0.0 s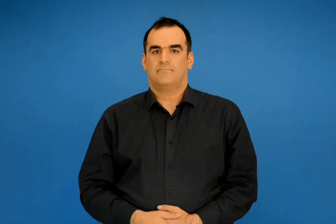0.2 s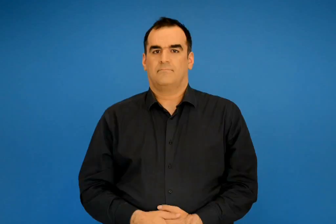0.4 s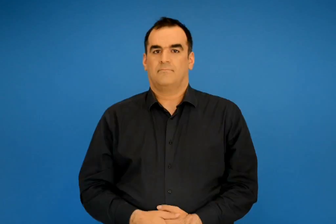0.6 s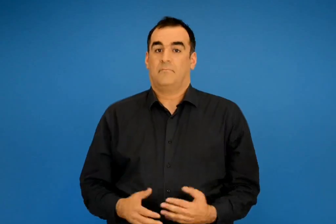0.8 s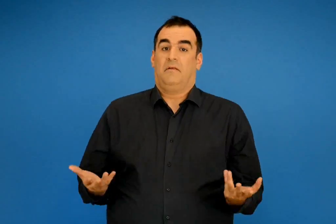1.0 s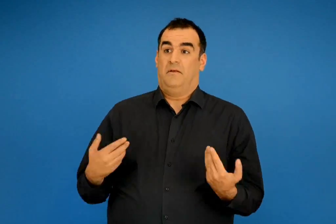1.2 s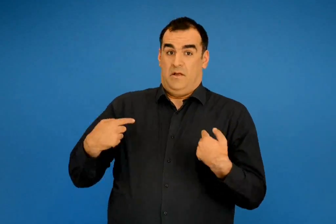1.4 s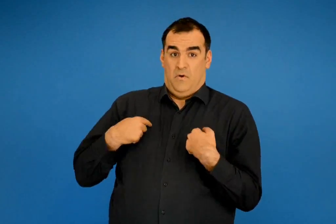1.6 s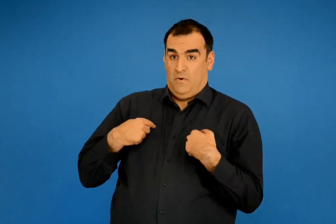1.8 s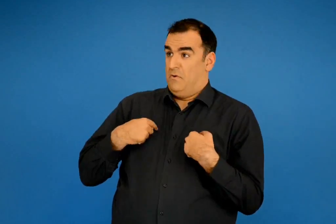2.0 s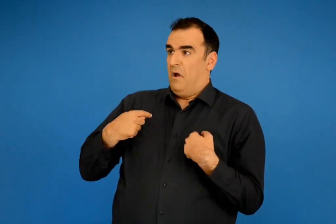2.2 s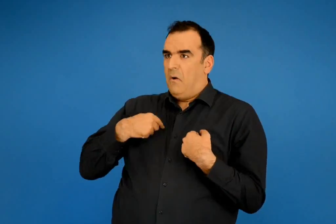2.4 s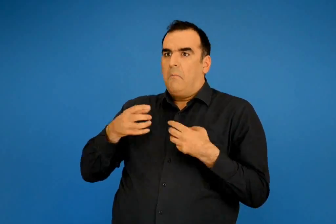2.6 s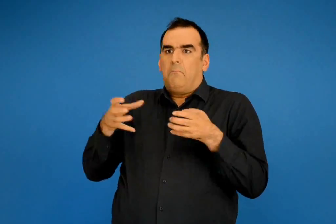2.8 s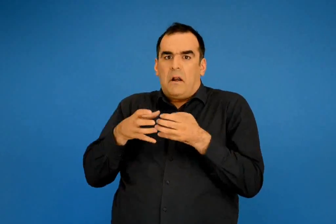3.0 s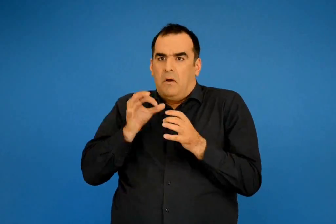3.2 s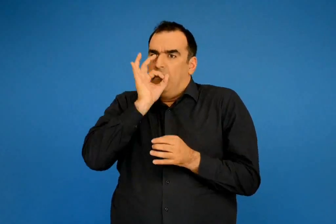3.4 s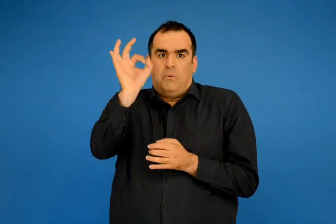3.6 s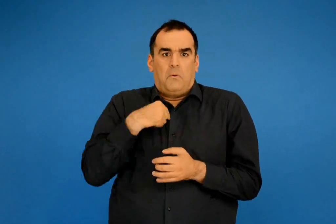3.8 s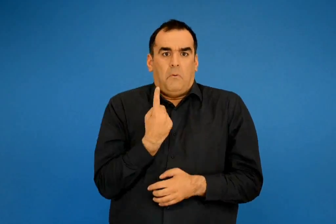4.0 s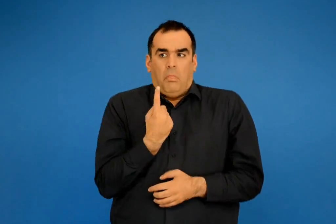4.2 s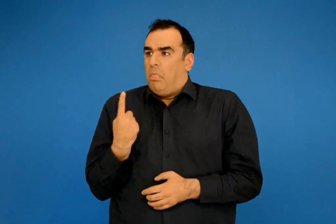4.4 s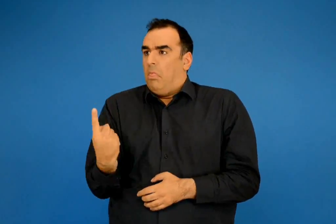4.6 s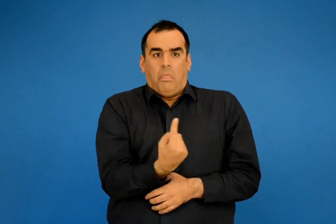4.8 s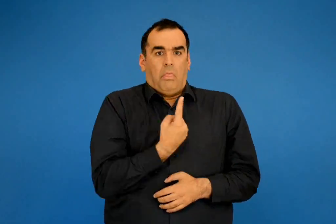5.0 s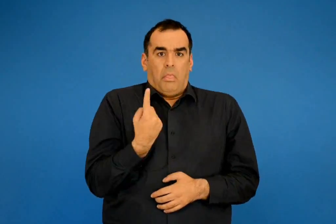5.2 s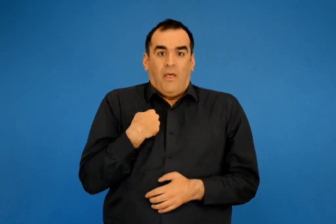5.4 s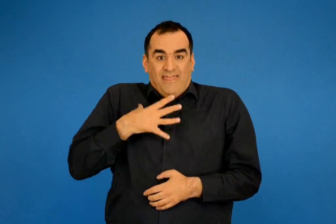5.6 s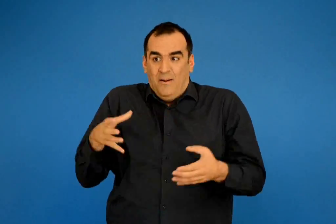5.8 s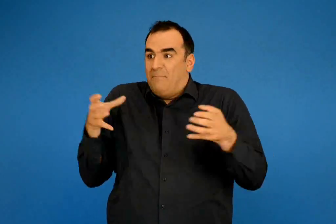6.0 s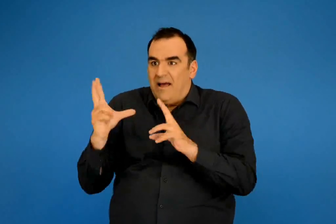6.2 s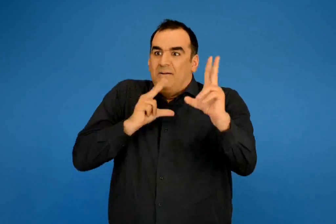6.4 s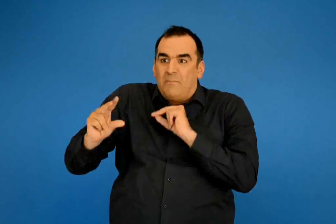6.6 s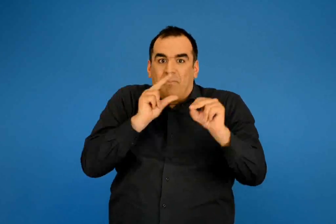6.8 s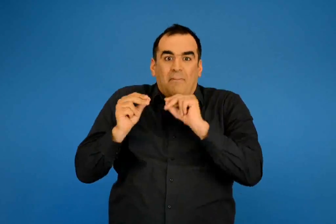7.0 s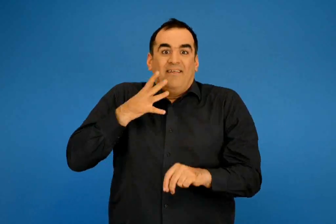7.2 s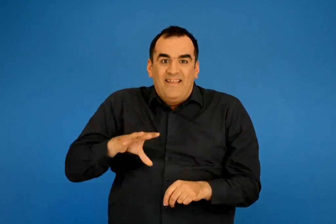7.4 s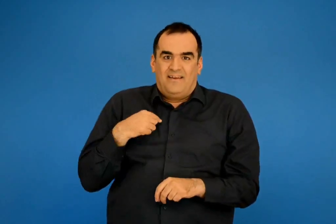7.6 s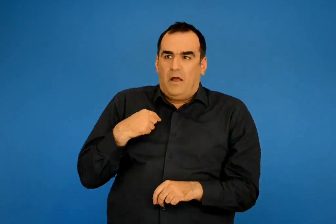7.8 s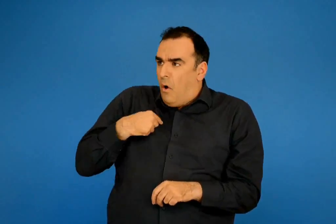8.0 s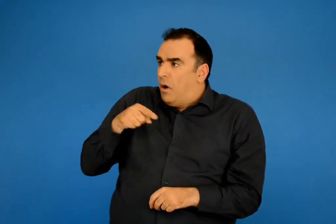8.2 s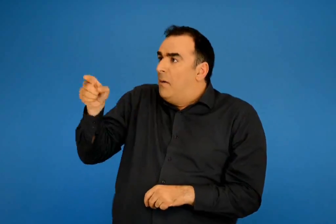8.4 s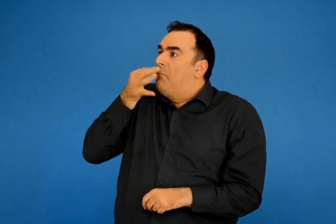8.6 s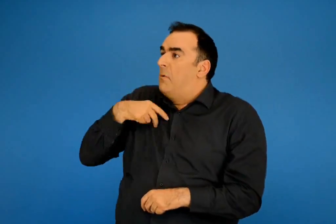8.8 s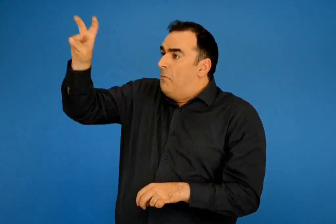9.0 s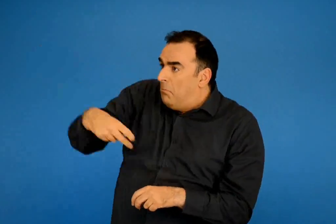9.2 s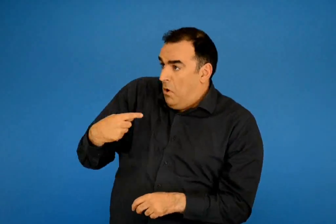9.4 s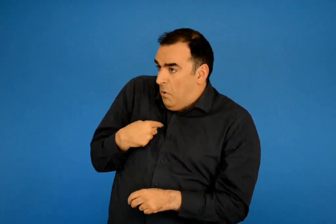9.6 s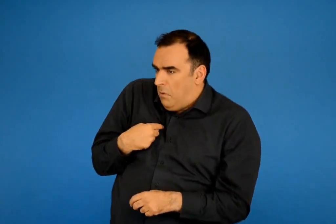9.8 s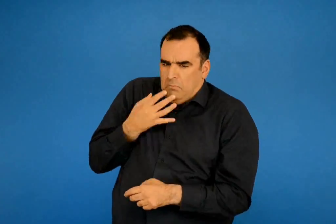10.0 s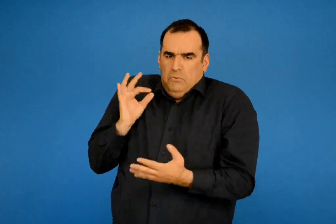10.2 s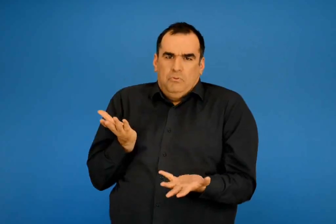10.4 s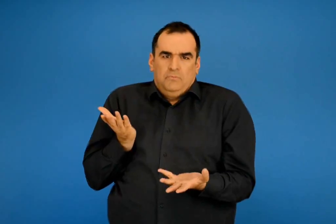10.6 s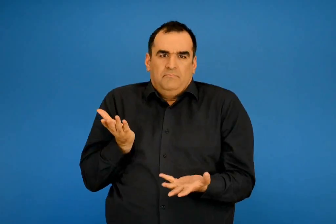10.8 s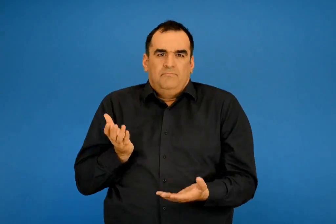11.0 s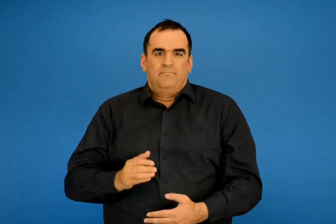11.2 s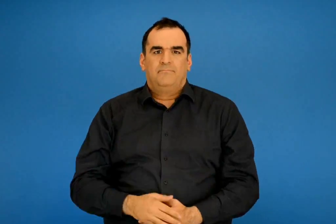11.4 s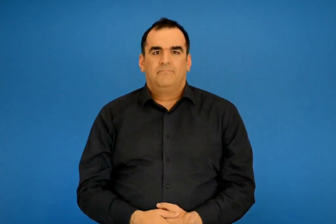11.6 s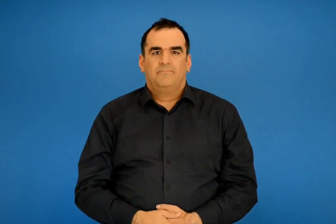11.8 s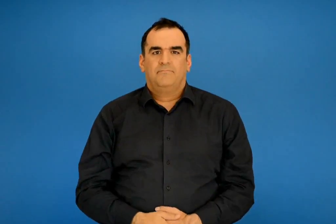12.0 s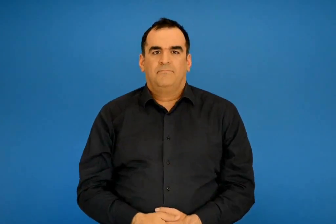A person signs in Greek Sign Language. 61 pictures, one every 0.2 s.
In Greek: αμη εγώ ο κακομοίρης κάνω πως και πως να βρω κανένα να κουβεντιάσω που στενοχωριέμαι μονός μου στις ερημίες κι εσύ λες να σου πάρω η μιλιά ;
